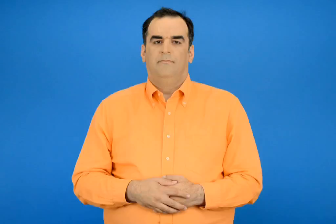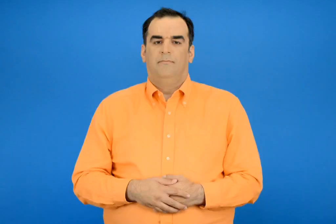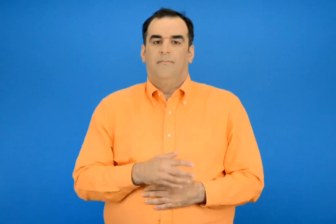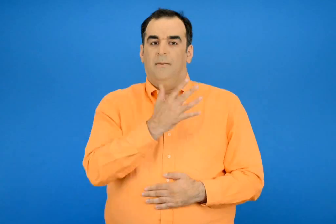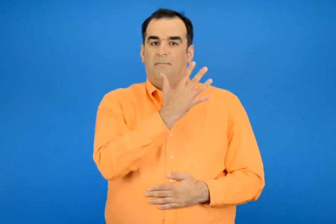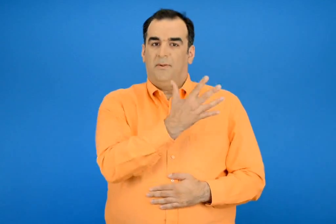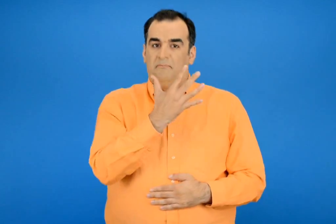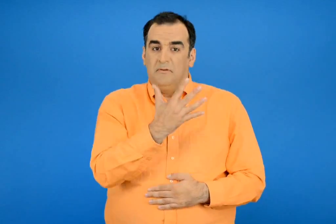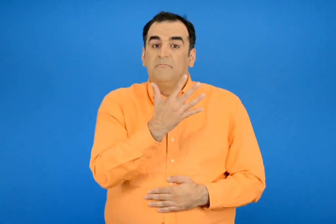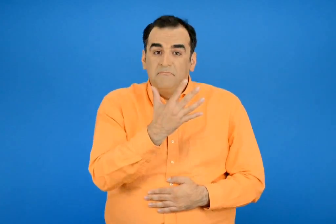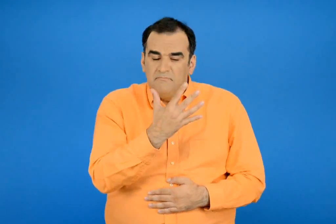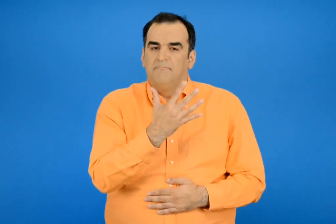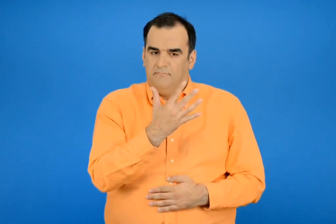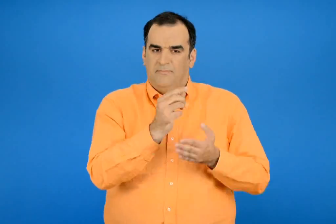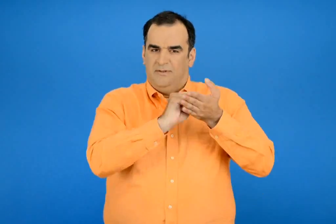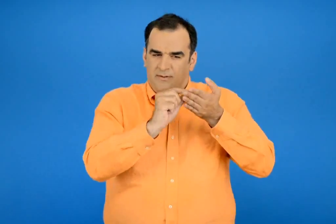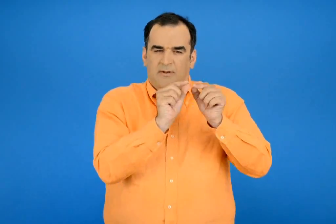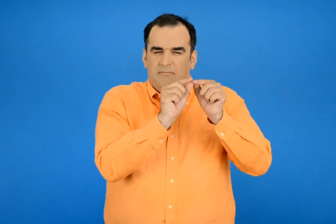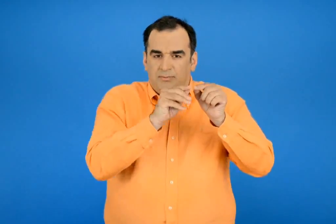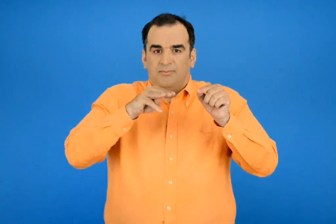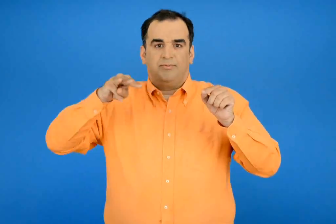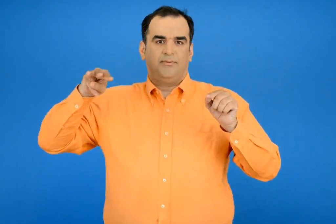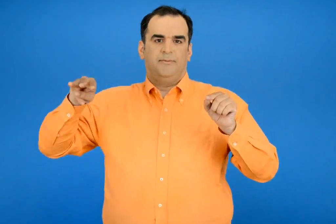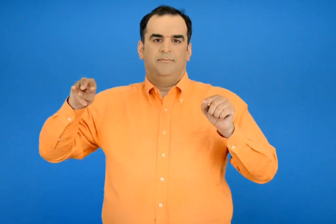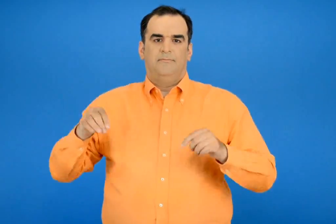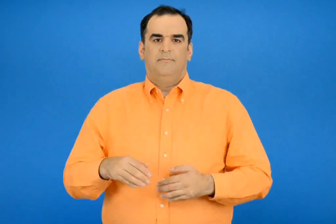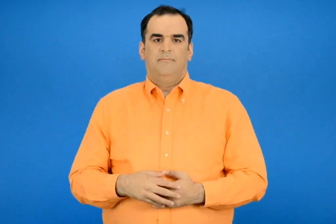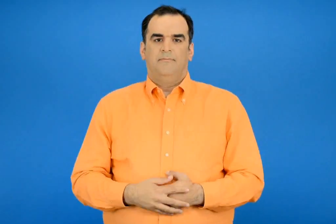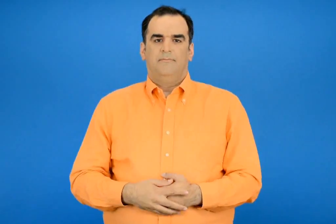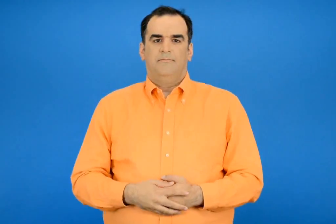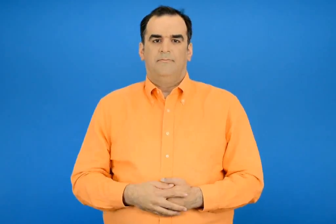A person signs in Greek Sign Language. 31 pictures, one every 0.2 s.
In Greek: 55 ; τους γραφώ από τον μικρότερο στον μεγαλύτερο
